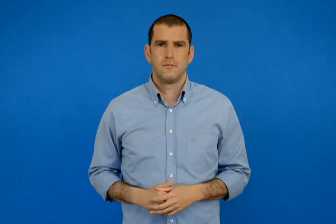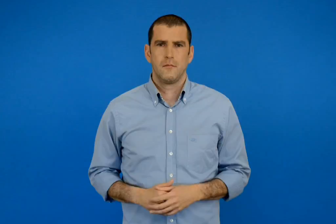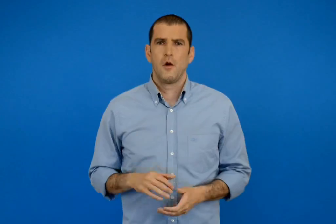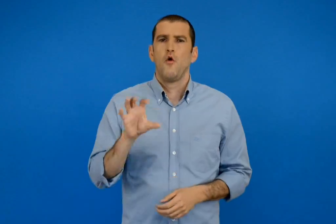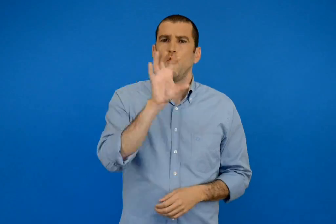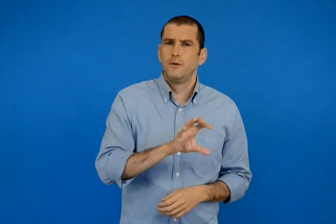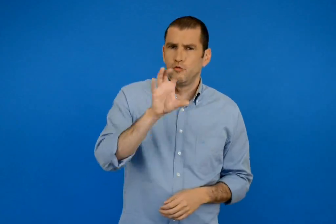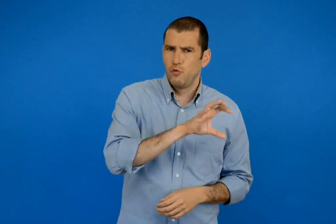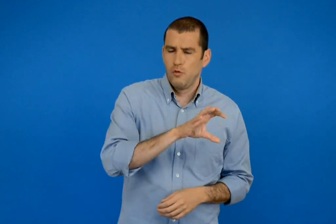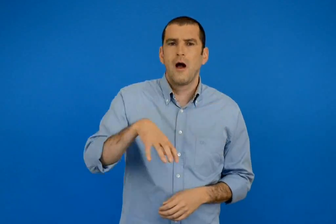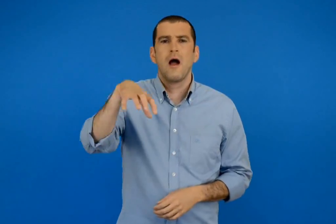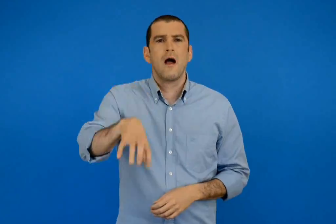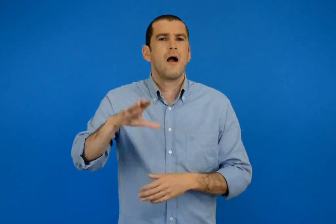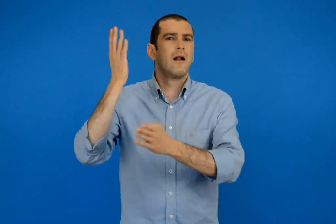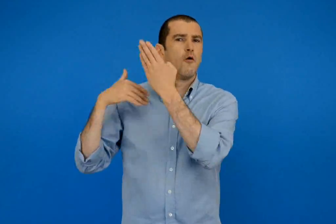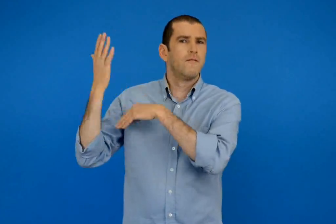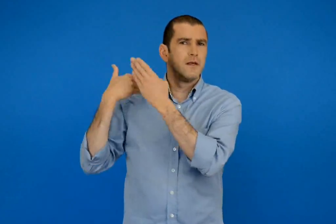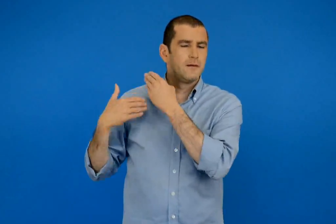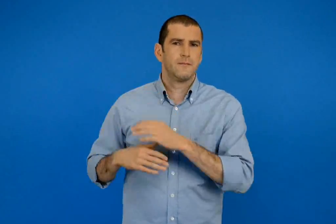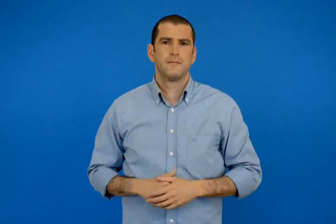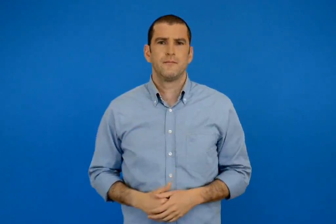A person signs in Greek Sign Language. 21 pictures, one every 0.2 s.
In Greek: μουσείο λαογραφίας
